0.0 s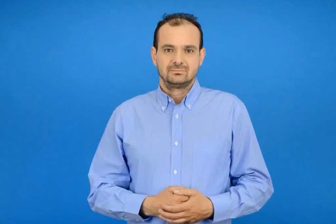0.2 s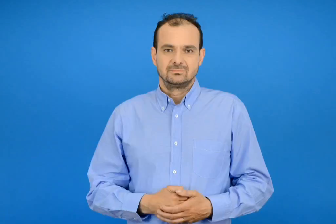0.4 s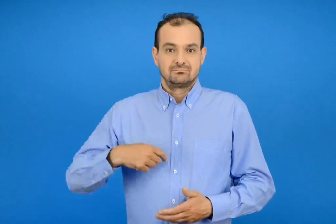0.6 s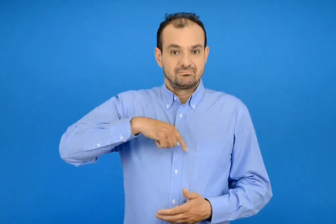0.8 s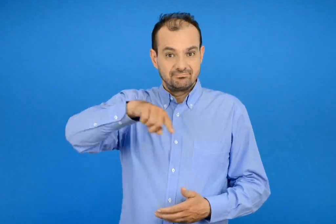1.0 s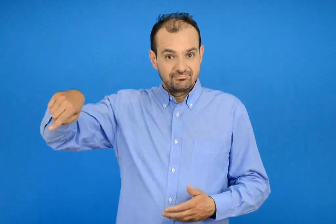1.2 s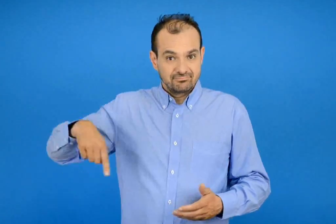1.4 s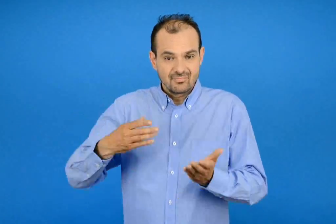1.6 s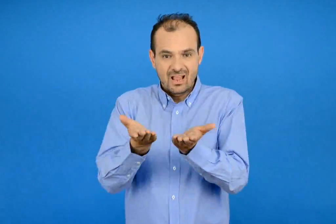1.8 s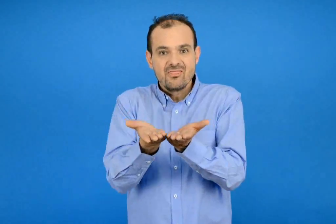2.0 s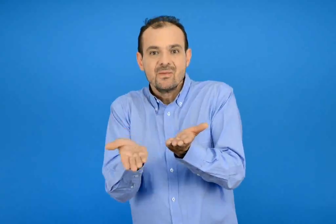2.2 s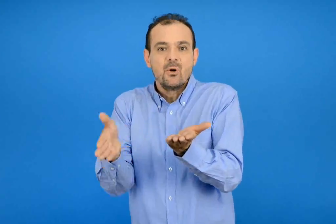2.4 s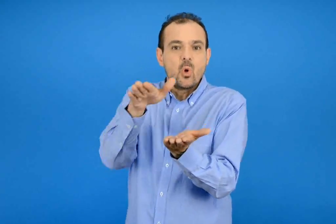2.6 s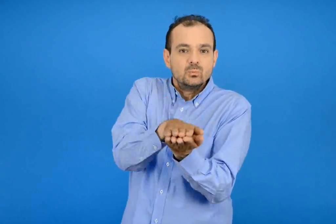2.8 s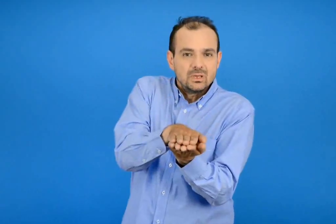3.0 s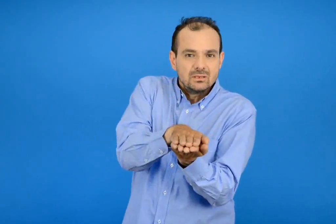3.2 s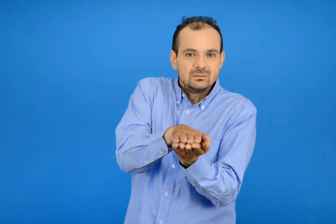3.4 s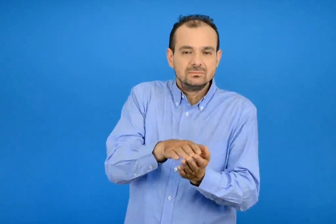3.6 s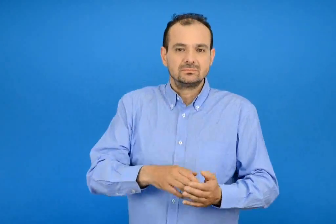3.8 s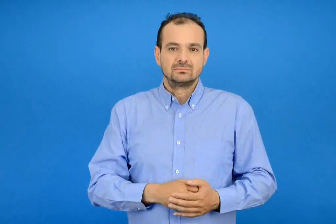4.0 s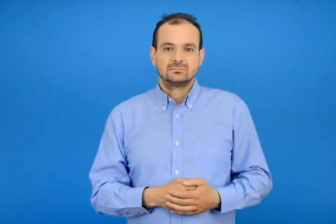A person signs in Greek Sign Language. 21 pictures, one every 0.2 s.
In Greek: διπλώνουμε
